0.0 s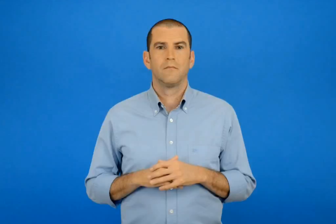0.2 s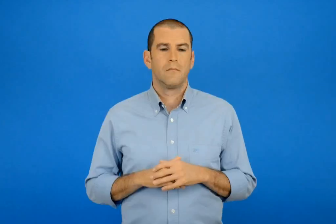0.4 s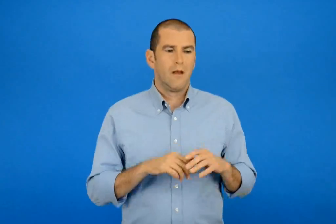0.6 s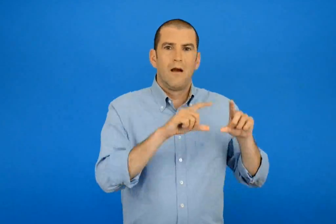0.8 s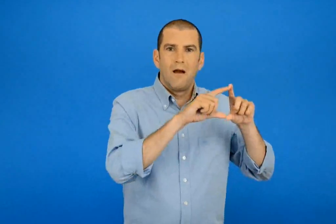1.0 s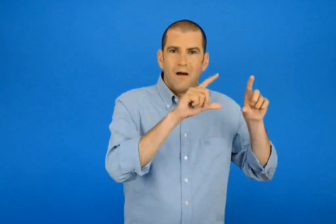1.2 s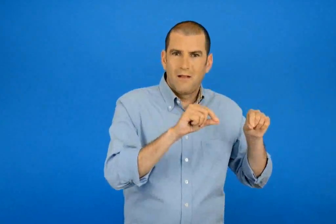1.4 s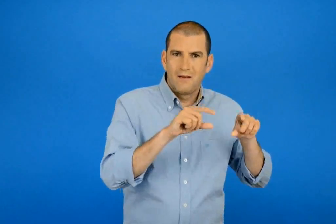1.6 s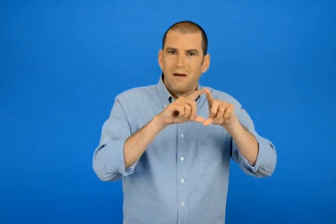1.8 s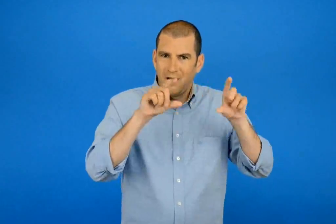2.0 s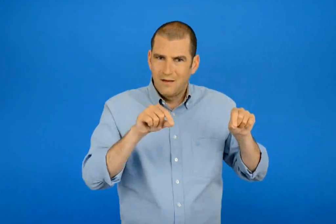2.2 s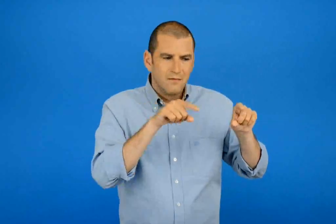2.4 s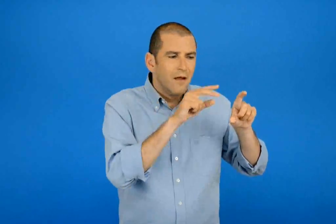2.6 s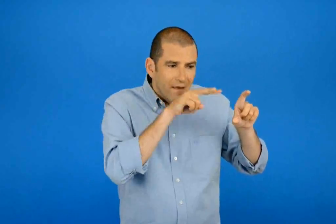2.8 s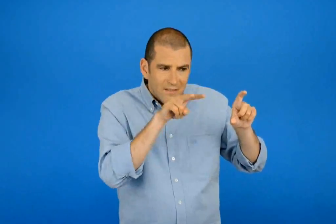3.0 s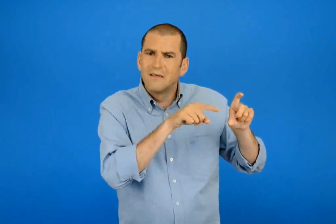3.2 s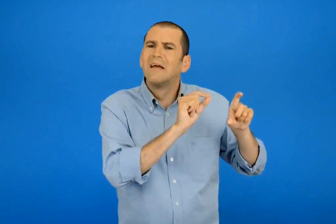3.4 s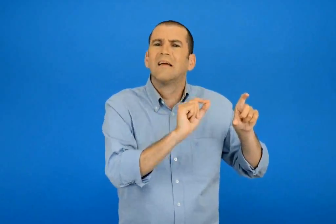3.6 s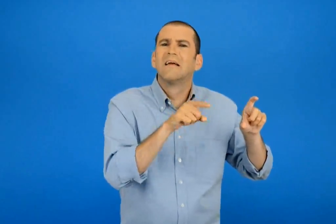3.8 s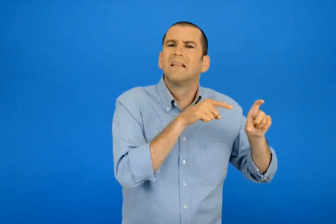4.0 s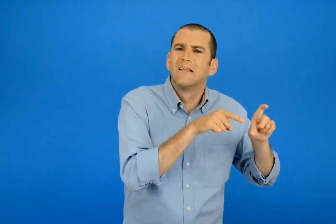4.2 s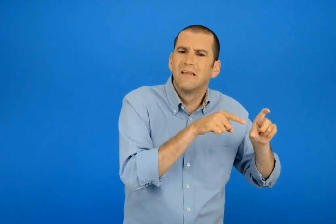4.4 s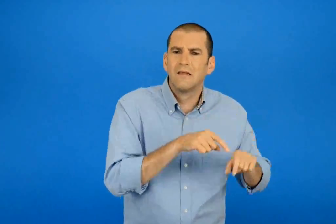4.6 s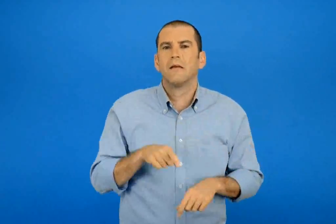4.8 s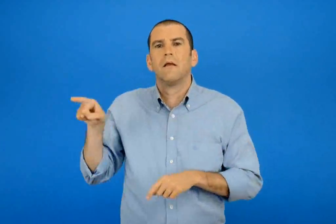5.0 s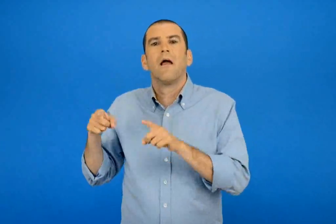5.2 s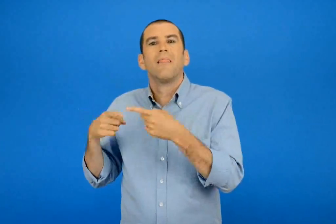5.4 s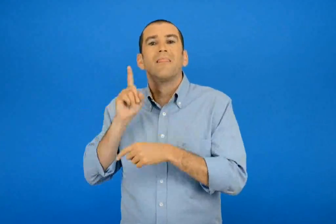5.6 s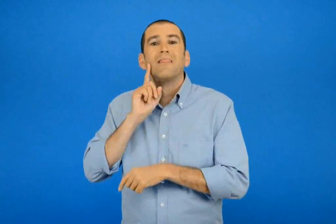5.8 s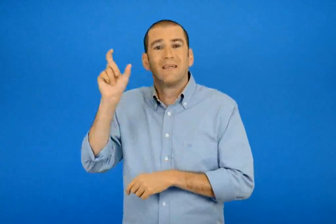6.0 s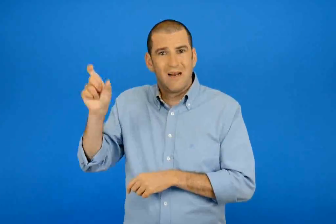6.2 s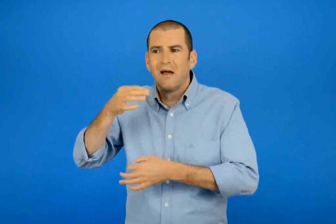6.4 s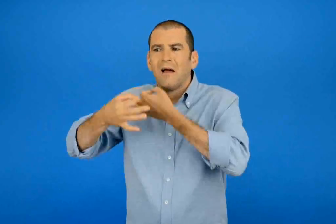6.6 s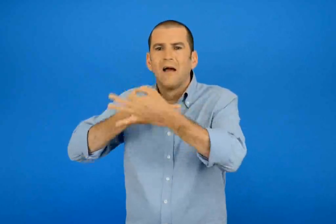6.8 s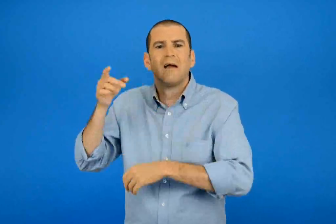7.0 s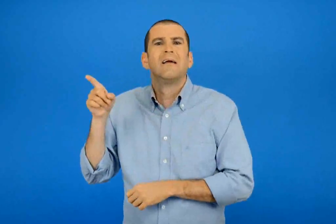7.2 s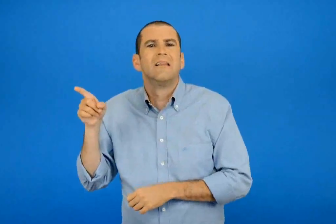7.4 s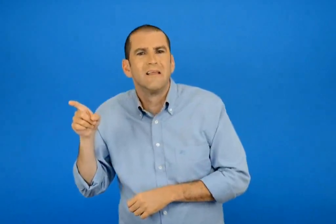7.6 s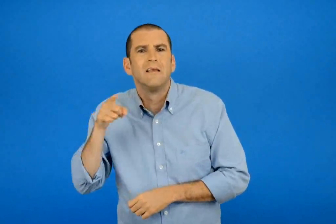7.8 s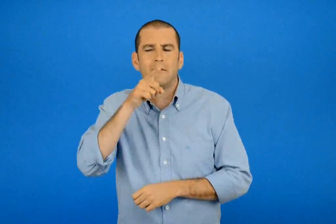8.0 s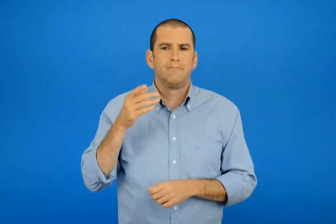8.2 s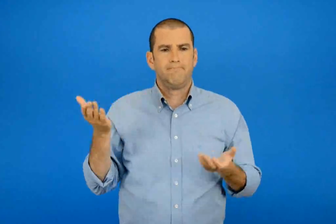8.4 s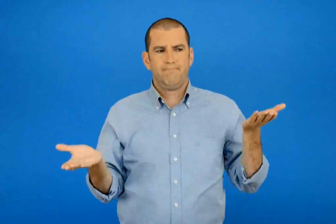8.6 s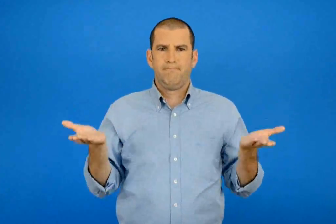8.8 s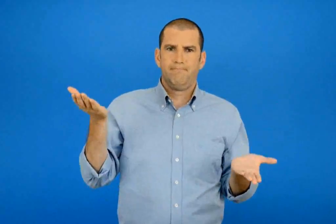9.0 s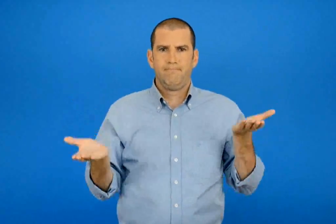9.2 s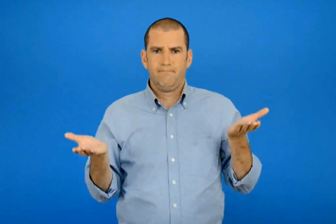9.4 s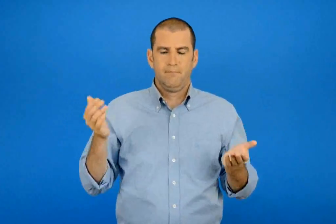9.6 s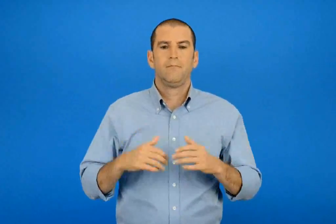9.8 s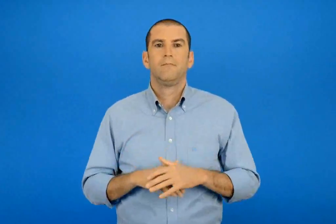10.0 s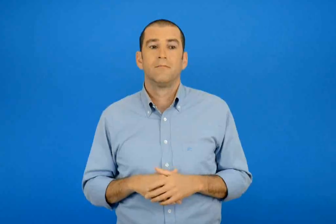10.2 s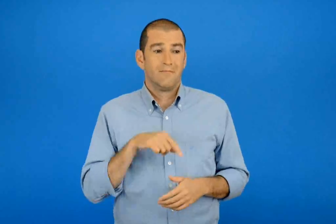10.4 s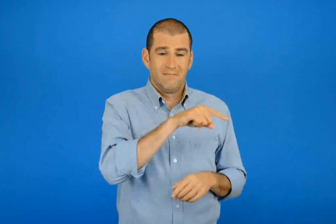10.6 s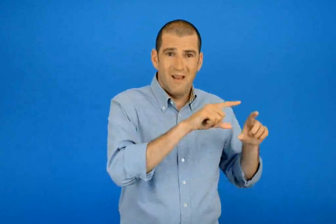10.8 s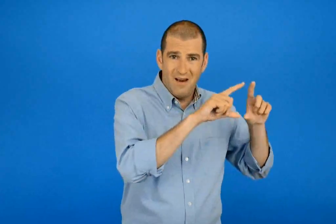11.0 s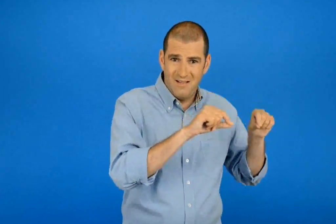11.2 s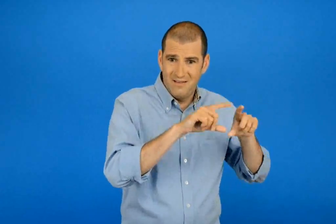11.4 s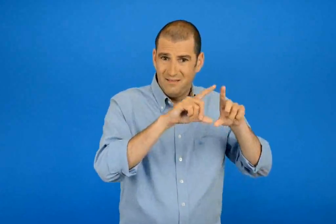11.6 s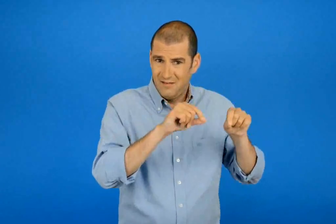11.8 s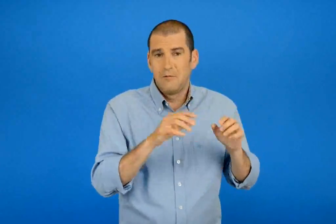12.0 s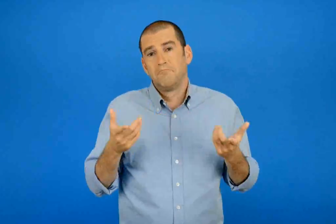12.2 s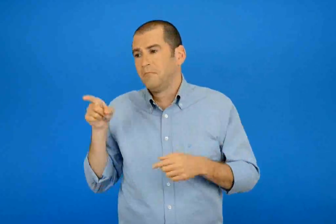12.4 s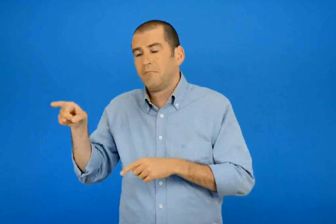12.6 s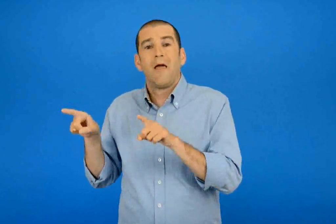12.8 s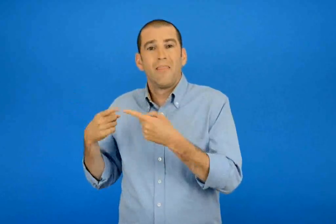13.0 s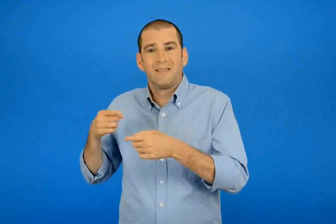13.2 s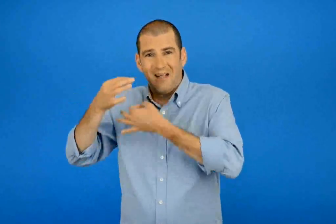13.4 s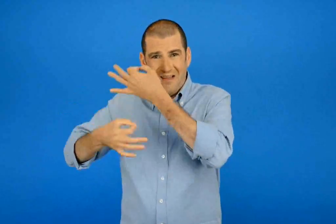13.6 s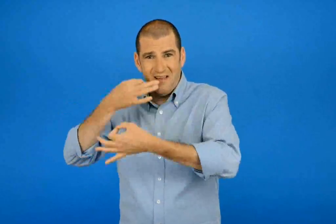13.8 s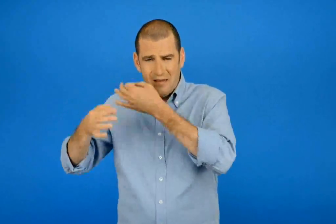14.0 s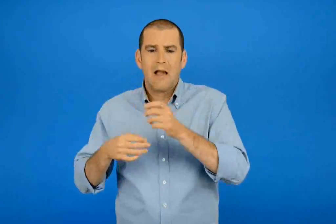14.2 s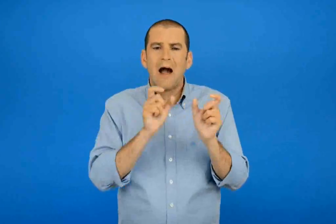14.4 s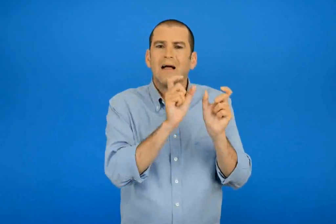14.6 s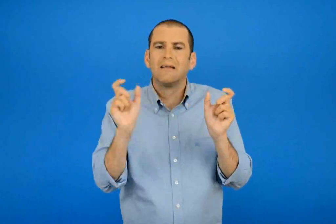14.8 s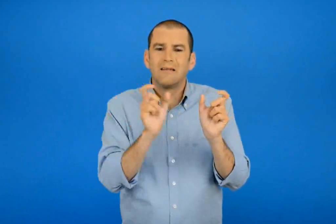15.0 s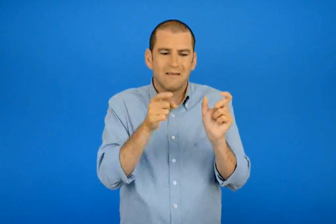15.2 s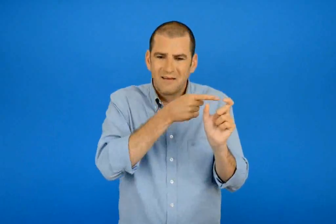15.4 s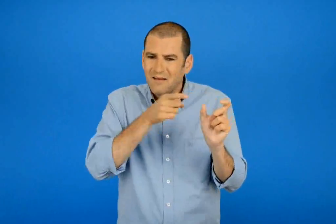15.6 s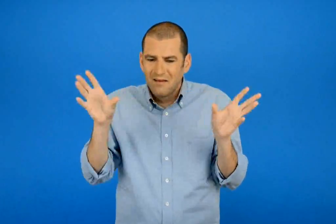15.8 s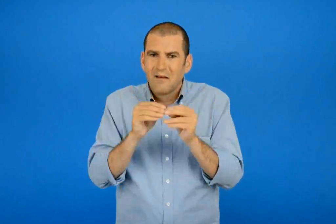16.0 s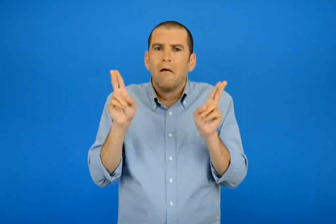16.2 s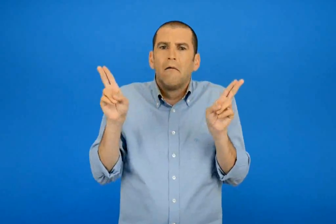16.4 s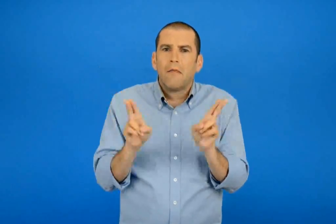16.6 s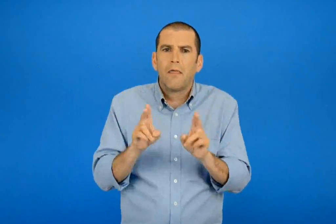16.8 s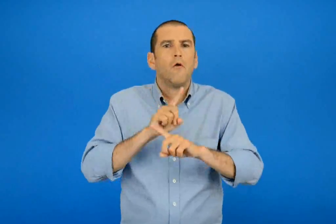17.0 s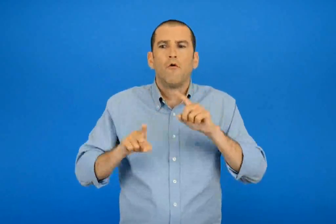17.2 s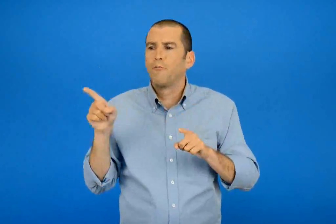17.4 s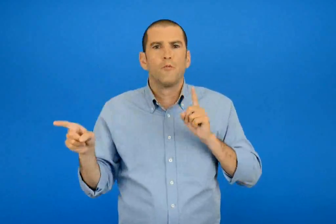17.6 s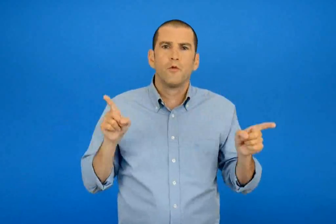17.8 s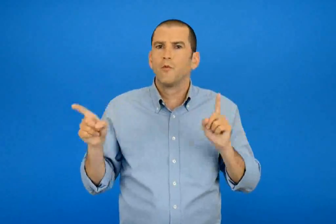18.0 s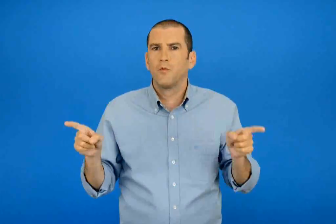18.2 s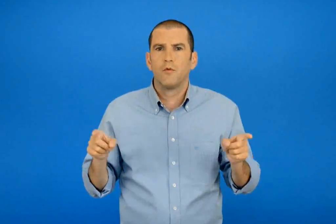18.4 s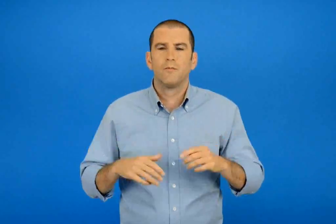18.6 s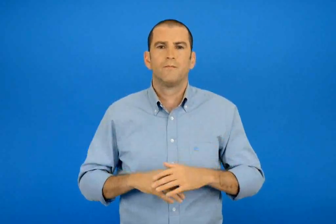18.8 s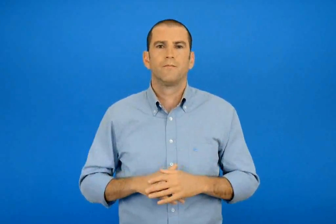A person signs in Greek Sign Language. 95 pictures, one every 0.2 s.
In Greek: διάβασε τι γράφουν οι καρτέλες και τι είπε η δασκάλα και σύγκρινε τα οι καρτέλες η τα λογία της δασκάλας έχουν λιγότερες λέξεις ;
